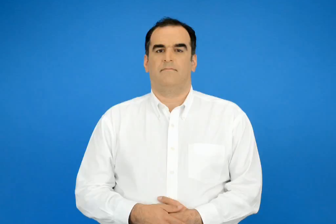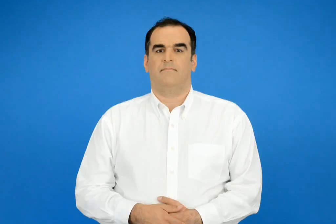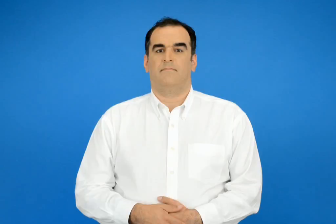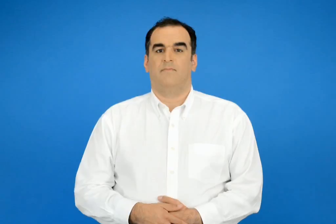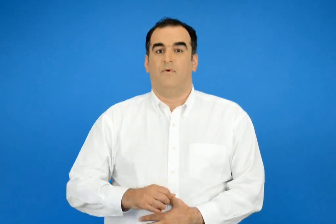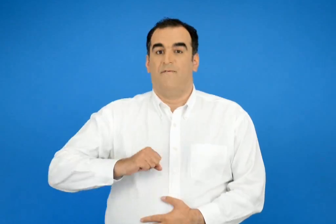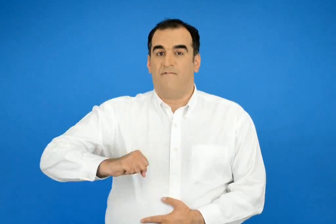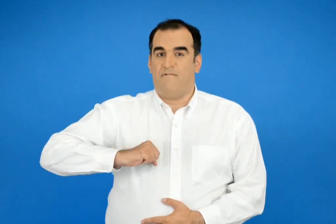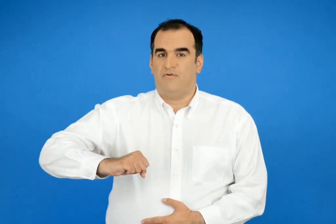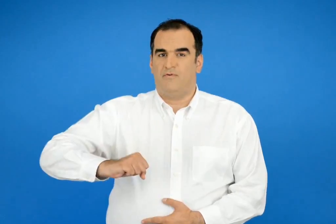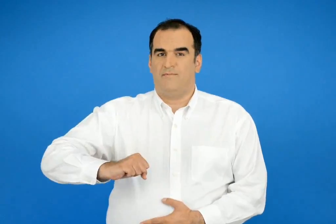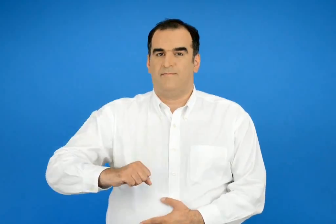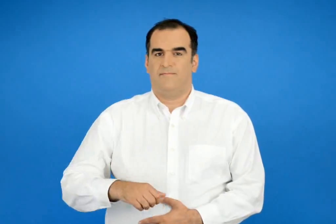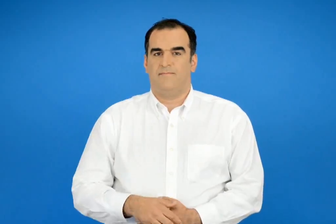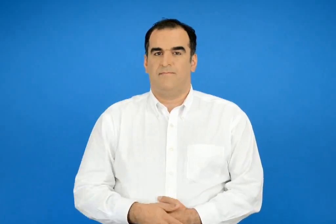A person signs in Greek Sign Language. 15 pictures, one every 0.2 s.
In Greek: φόβος
